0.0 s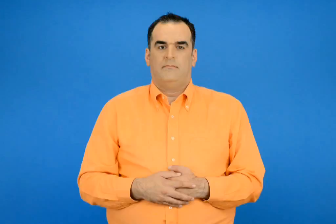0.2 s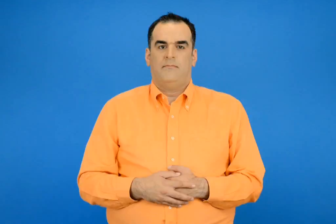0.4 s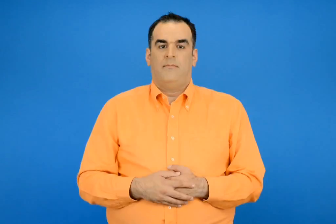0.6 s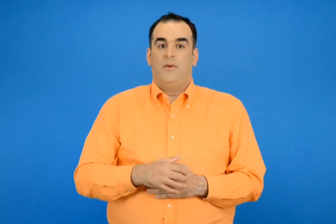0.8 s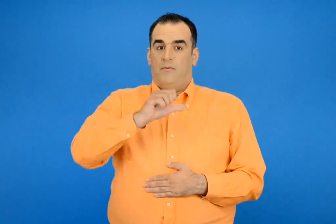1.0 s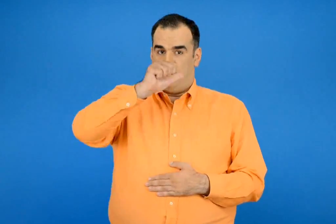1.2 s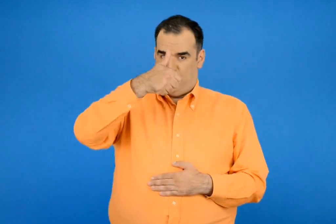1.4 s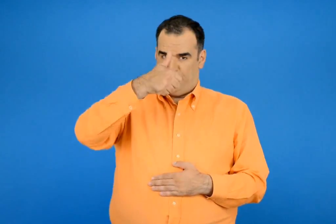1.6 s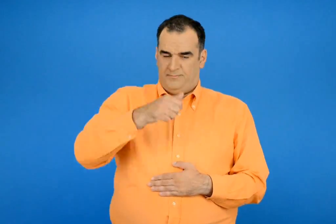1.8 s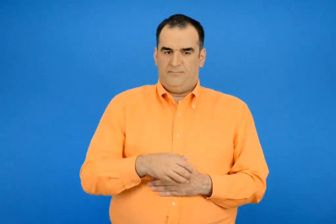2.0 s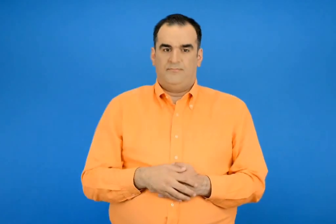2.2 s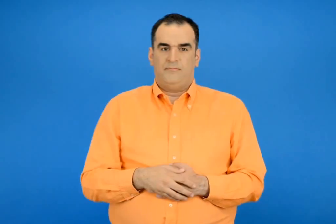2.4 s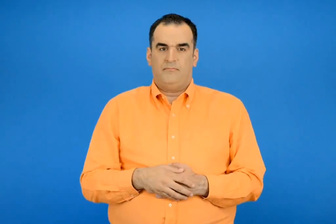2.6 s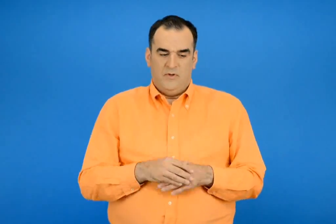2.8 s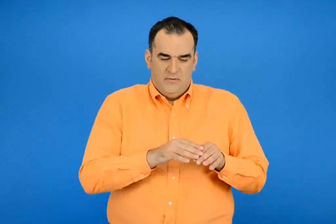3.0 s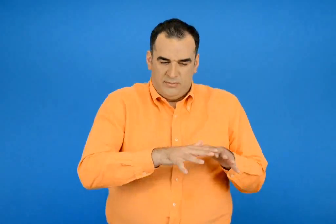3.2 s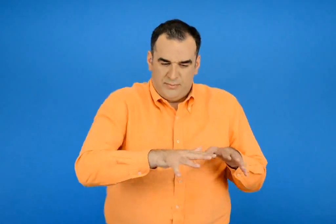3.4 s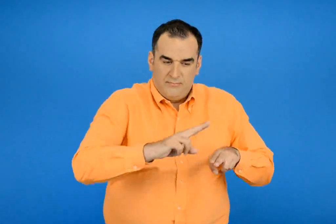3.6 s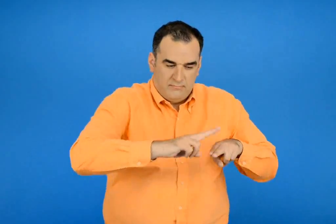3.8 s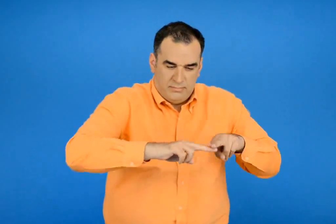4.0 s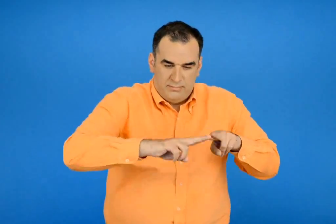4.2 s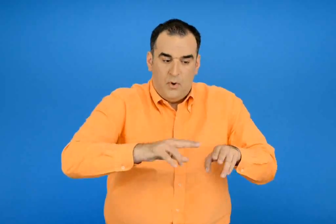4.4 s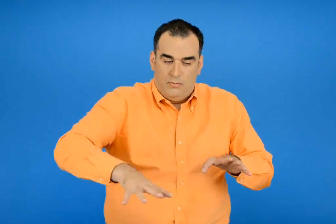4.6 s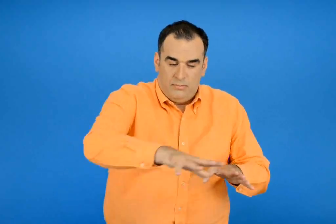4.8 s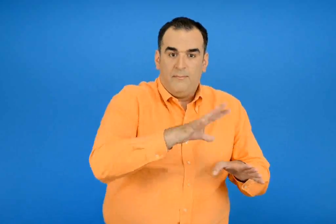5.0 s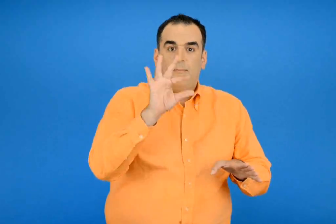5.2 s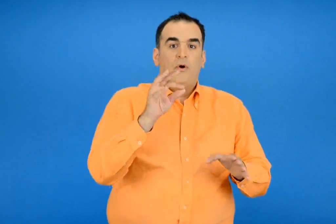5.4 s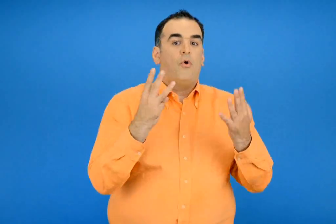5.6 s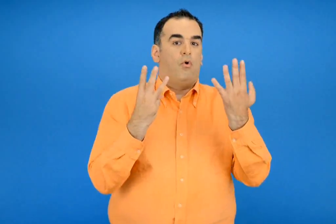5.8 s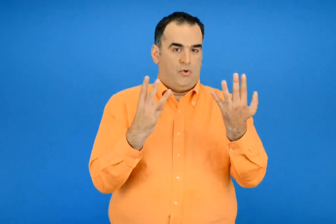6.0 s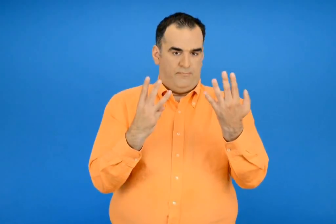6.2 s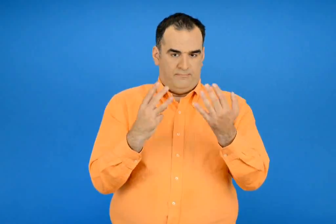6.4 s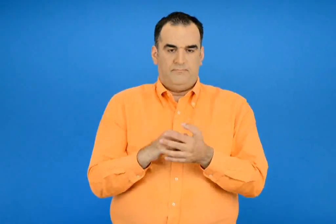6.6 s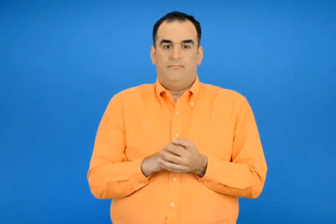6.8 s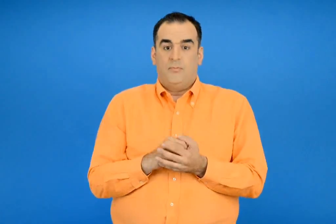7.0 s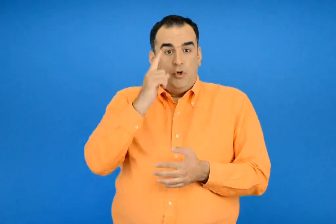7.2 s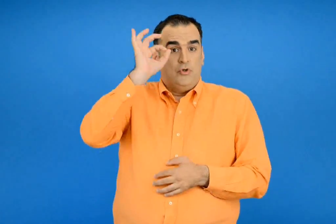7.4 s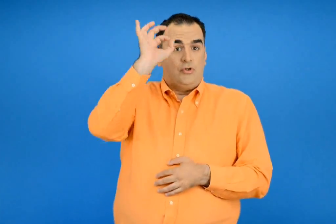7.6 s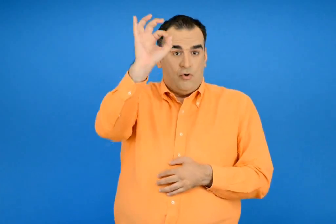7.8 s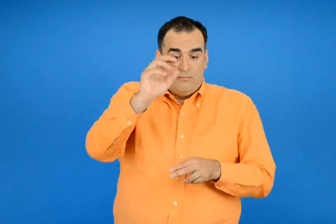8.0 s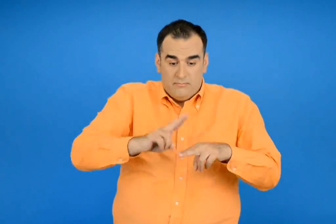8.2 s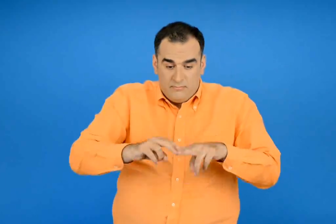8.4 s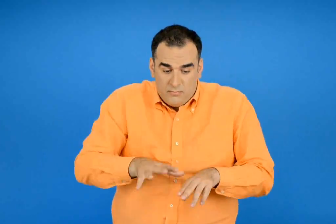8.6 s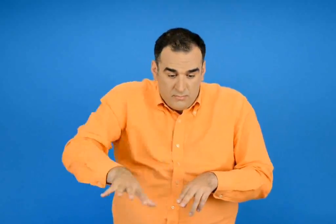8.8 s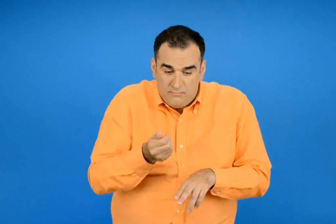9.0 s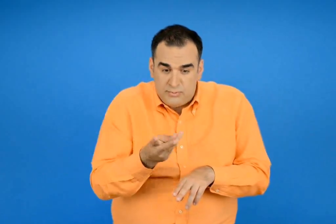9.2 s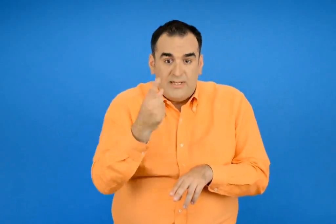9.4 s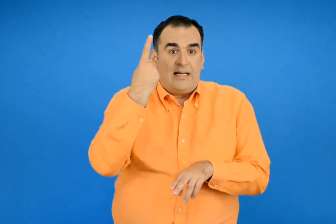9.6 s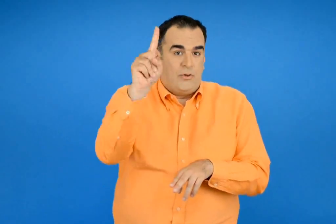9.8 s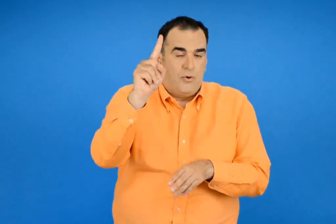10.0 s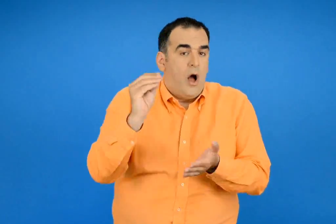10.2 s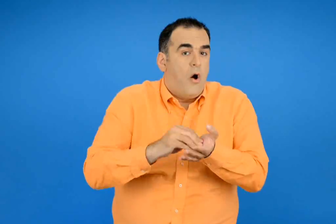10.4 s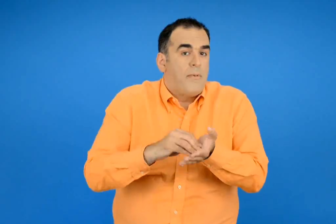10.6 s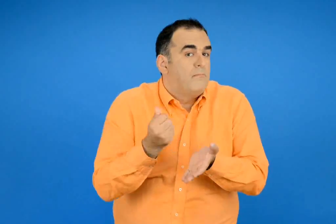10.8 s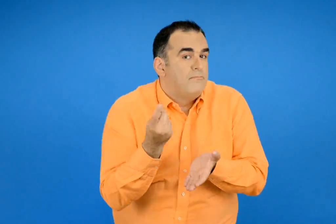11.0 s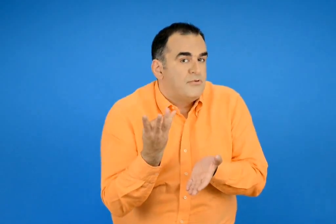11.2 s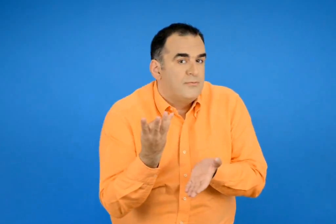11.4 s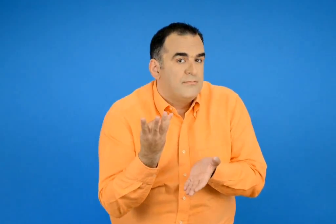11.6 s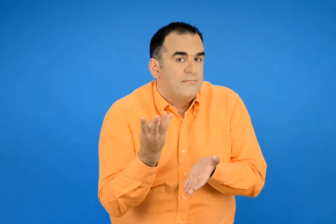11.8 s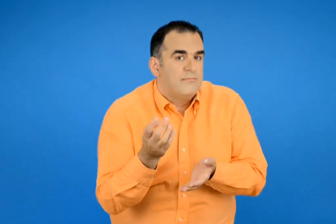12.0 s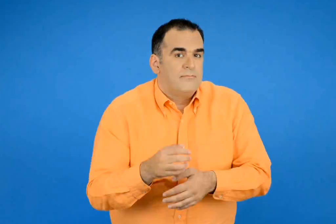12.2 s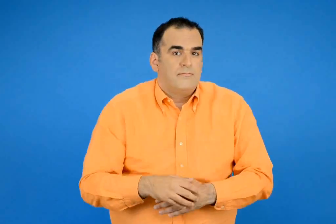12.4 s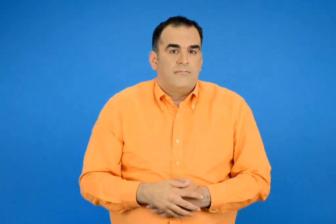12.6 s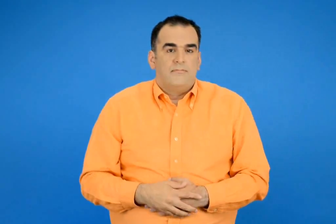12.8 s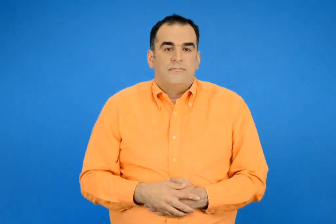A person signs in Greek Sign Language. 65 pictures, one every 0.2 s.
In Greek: 1ο έχουμε 58 παζ λεπτό ποσά χρειαζόμαστε ακόμα για να έχουμε συνολικά 100 παζλ ;
